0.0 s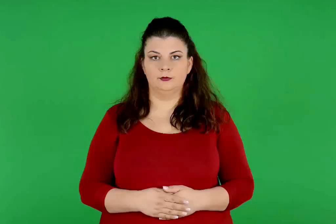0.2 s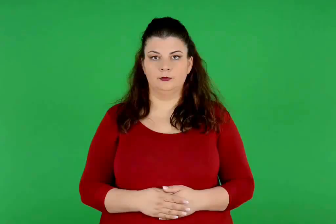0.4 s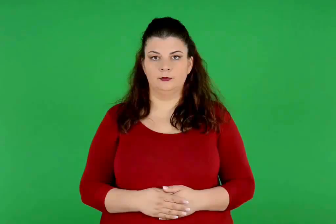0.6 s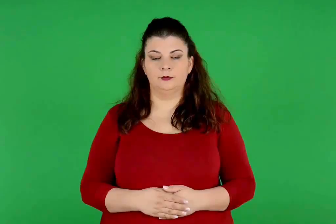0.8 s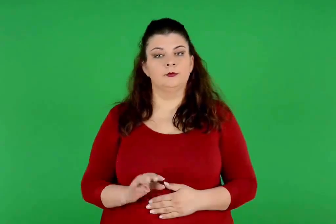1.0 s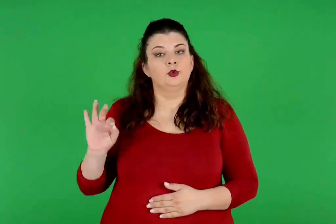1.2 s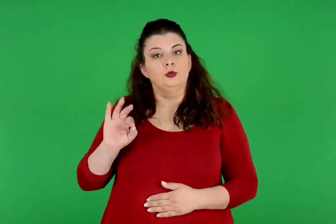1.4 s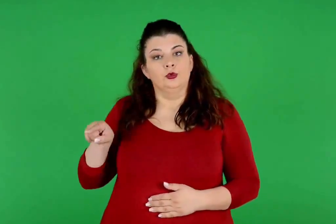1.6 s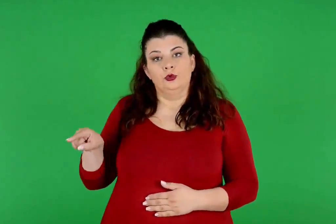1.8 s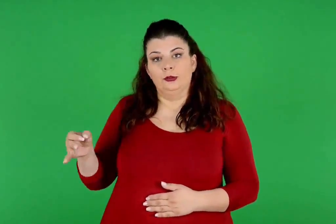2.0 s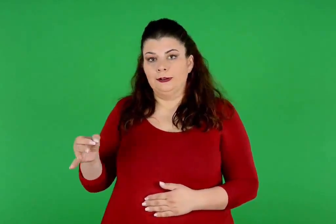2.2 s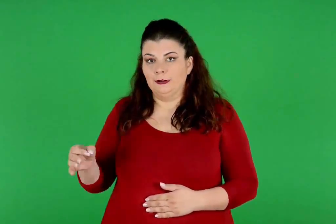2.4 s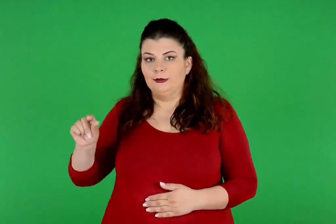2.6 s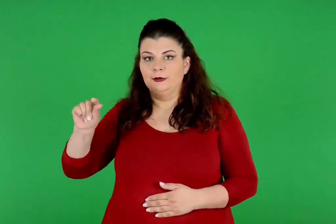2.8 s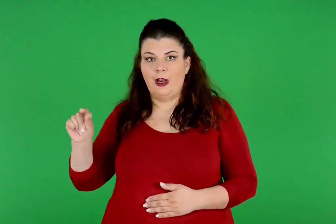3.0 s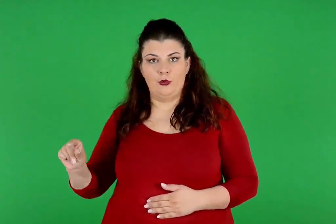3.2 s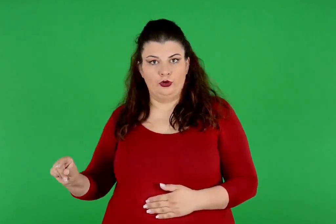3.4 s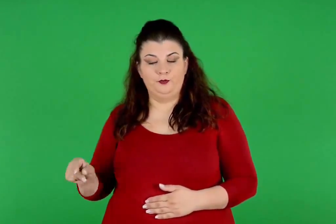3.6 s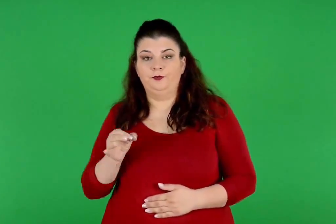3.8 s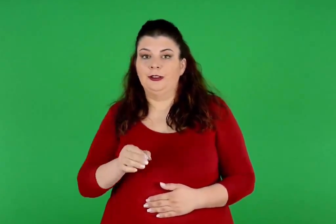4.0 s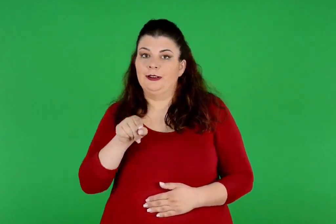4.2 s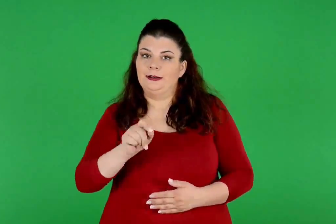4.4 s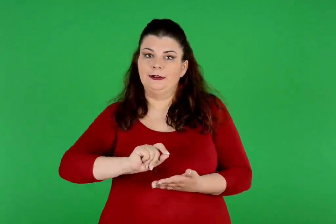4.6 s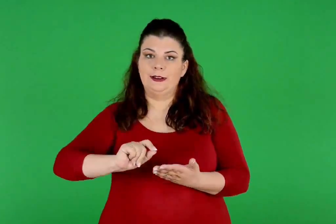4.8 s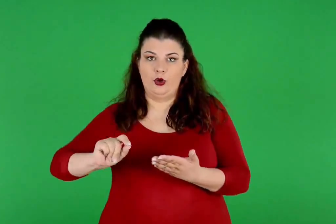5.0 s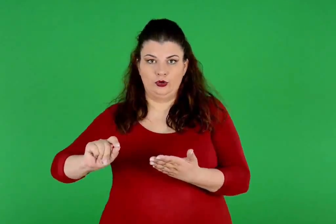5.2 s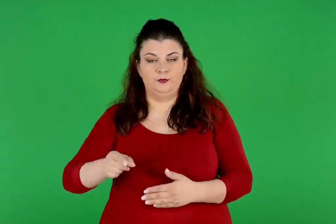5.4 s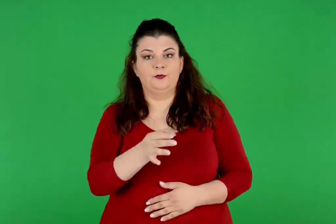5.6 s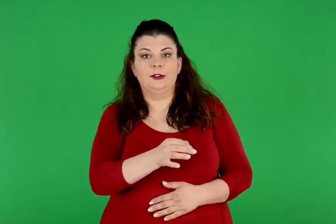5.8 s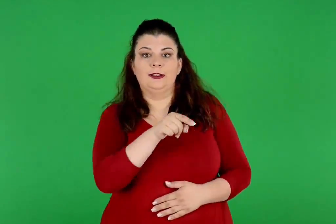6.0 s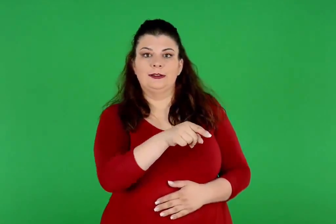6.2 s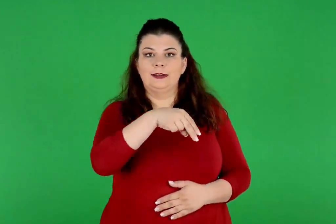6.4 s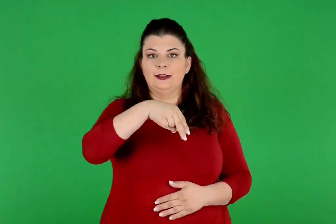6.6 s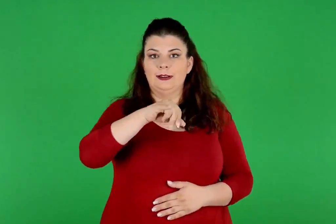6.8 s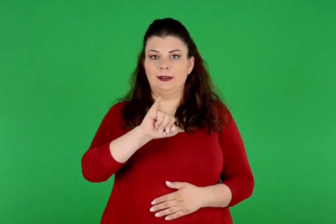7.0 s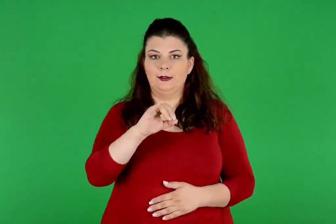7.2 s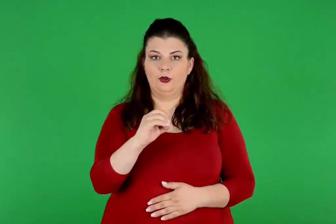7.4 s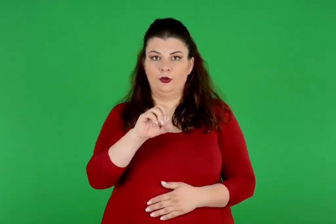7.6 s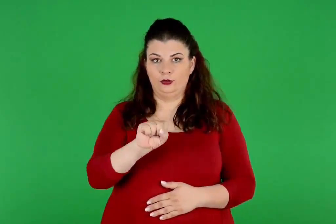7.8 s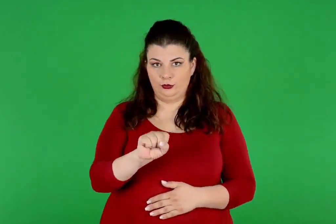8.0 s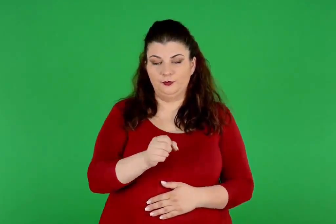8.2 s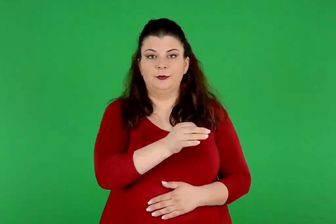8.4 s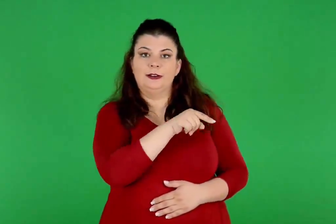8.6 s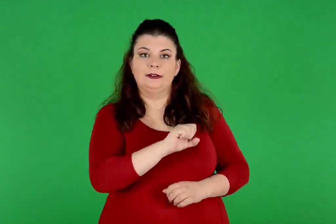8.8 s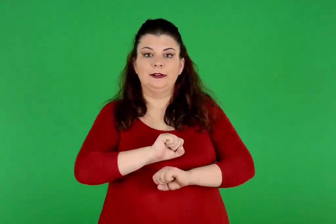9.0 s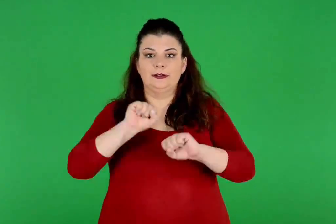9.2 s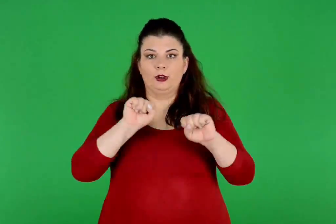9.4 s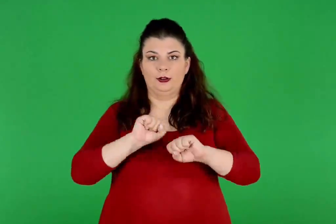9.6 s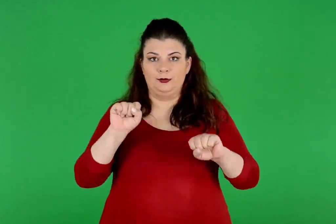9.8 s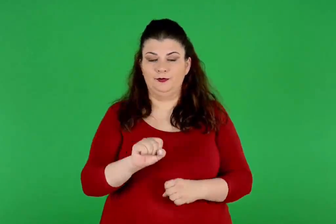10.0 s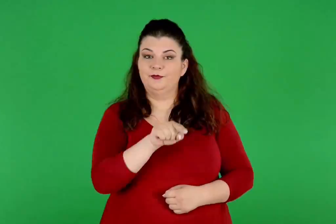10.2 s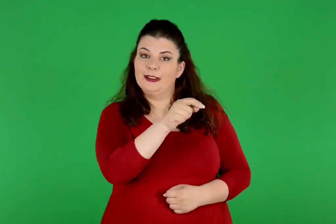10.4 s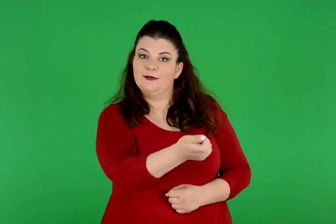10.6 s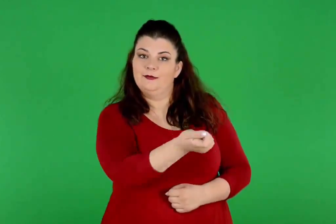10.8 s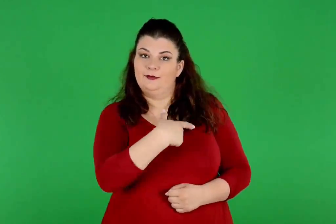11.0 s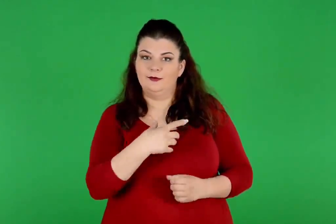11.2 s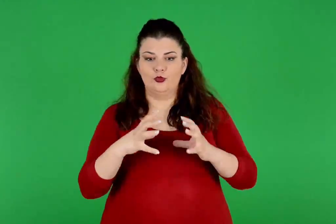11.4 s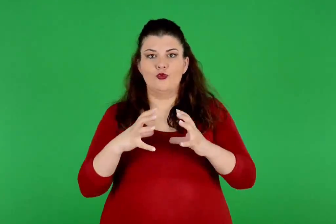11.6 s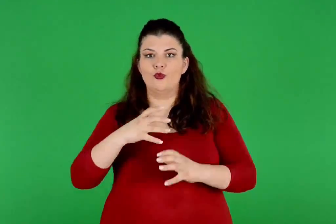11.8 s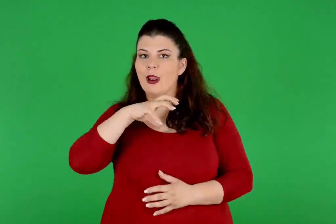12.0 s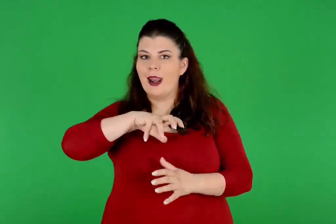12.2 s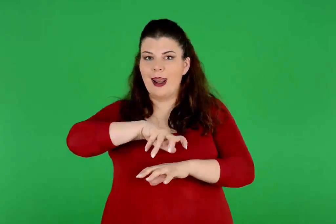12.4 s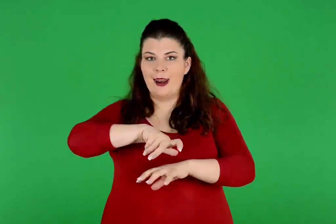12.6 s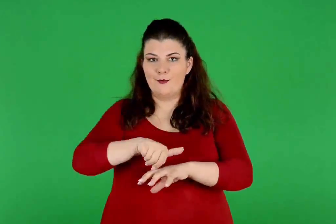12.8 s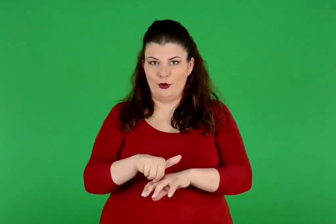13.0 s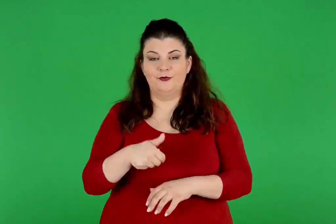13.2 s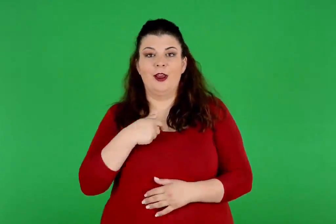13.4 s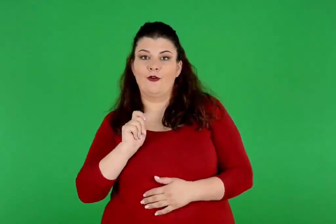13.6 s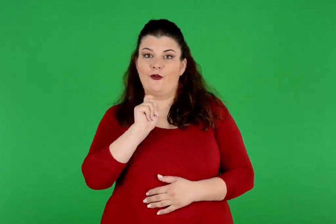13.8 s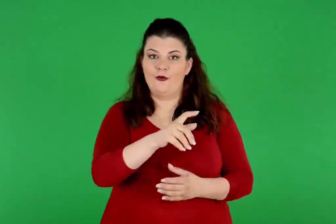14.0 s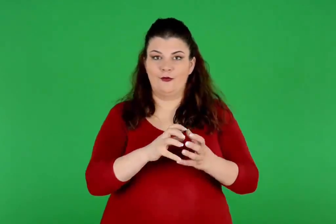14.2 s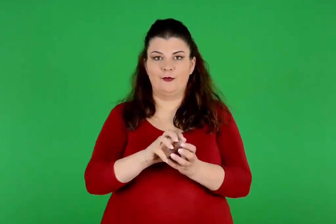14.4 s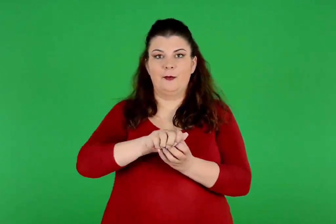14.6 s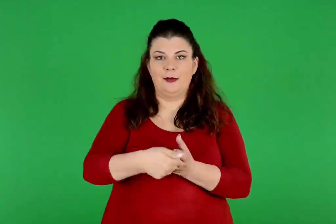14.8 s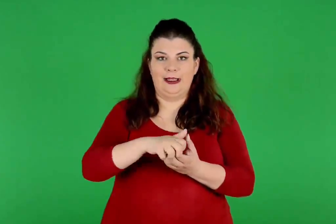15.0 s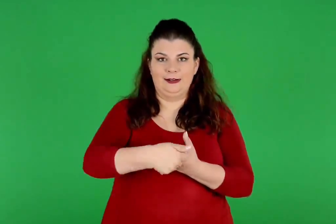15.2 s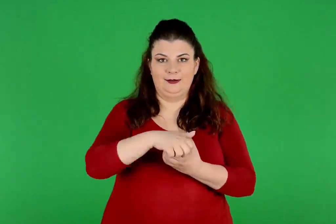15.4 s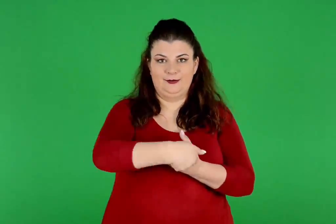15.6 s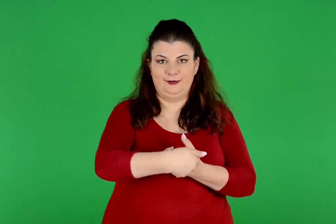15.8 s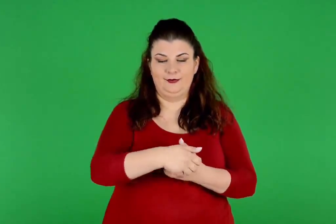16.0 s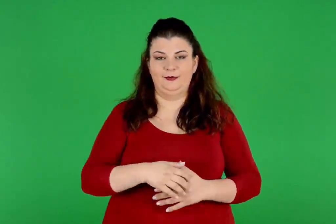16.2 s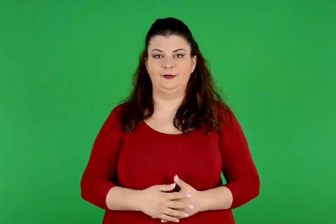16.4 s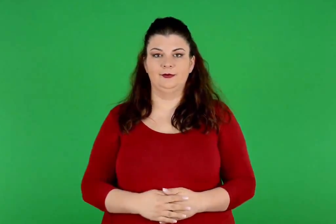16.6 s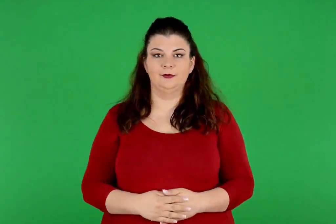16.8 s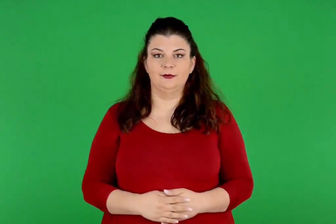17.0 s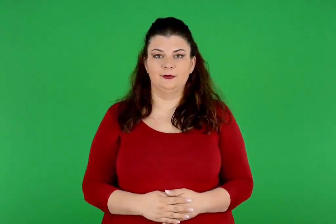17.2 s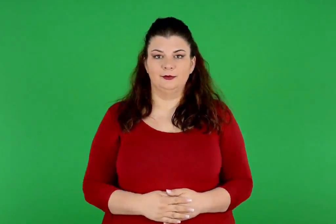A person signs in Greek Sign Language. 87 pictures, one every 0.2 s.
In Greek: στην αμοργό , στην κίμωλο , στη νιο , στη σαντορίνη , μου στέλνεις κιτρολέμονο , σου στέλνω μανταρίνι
